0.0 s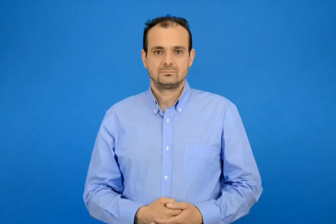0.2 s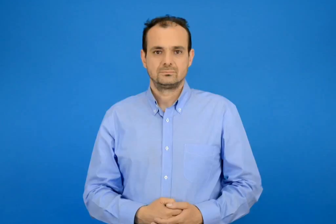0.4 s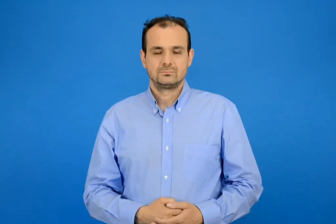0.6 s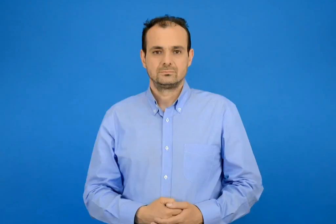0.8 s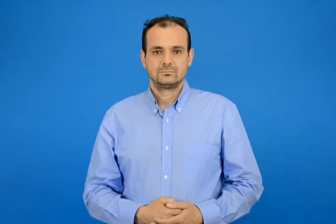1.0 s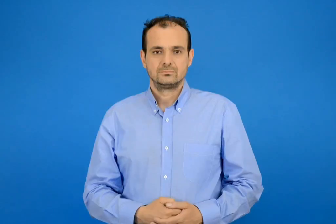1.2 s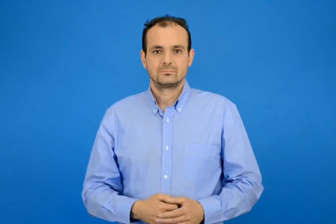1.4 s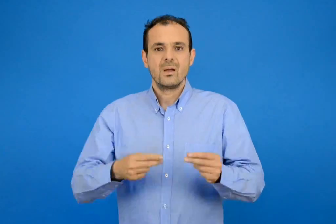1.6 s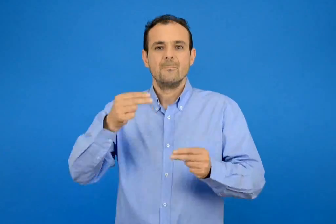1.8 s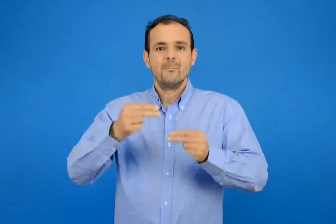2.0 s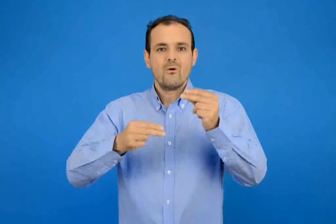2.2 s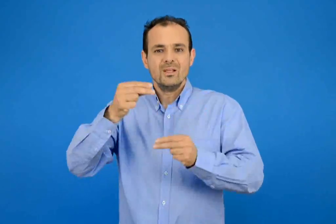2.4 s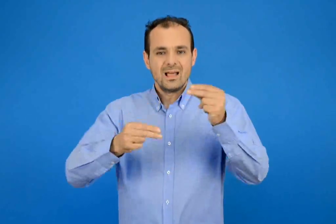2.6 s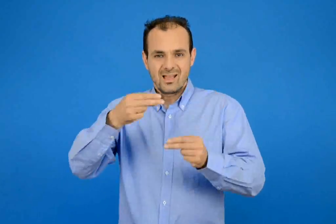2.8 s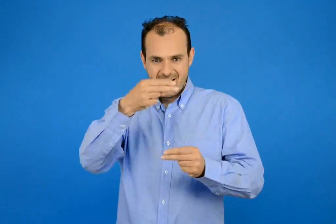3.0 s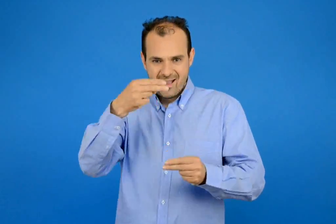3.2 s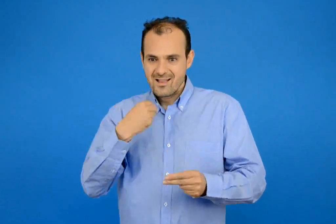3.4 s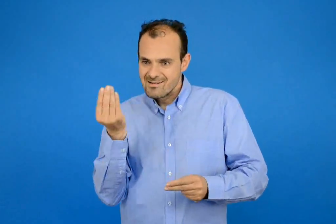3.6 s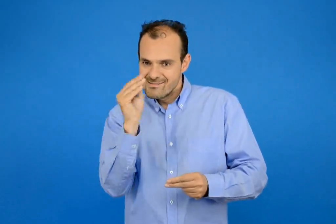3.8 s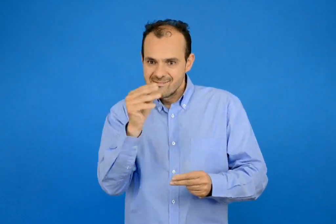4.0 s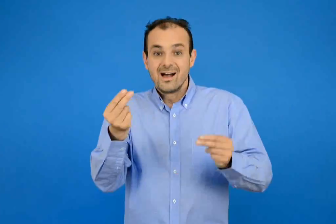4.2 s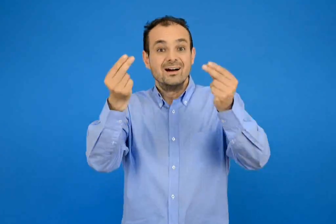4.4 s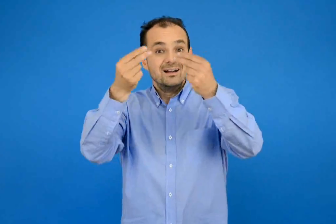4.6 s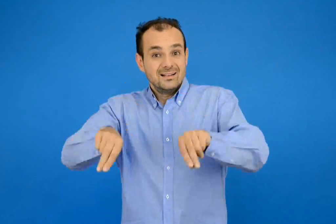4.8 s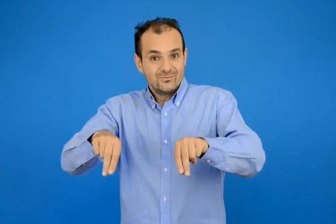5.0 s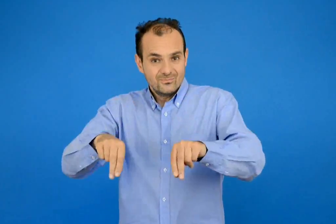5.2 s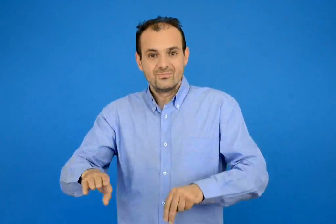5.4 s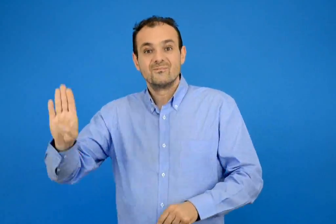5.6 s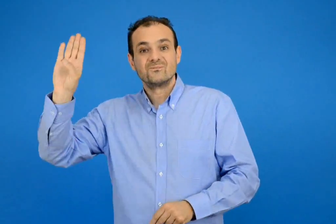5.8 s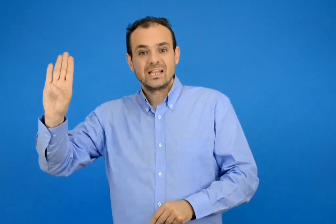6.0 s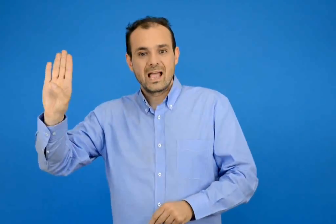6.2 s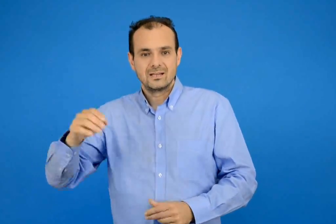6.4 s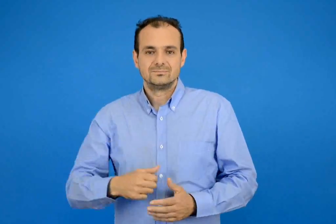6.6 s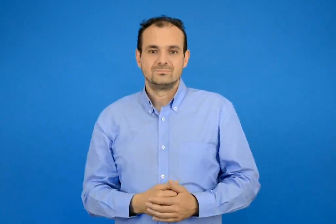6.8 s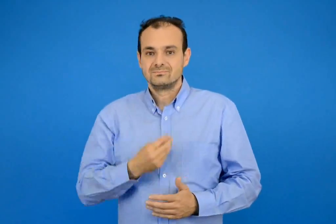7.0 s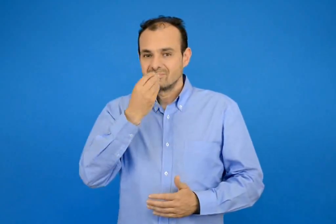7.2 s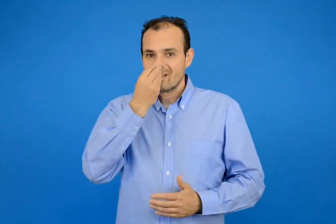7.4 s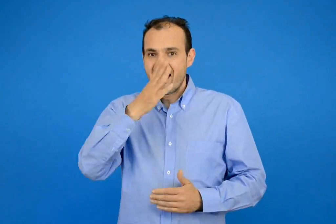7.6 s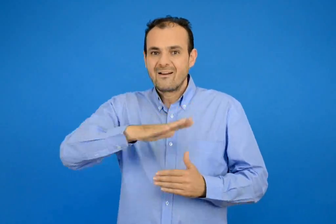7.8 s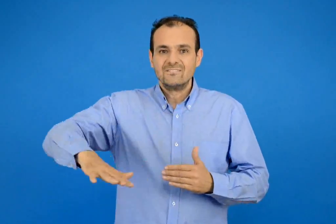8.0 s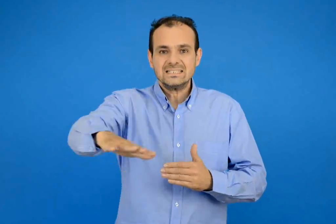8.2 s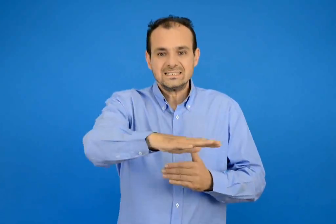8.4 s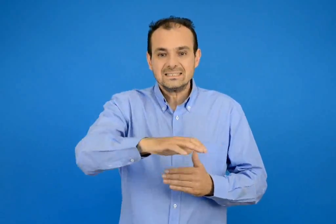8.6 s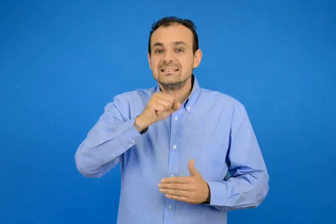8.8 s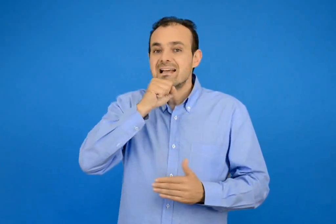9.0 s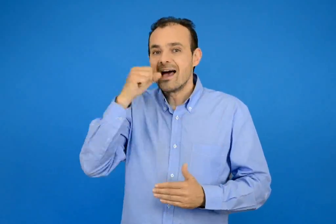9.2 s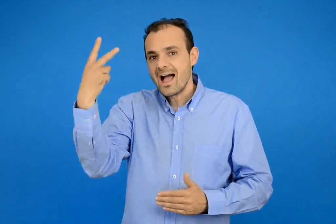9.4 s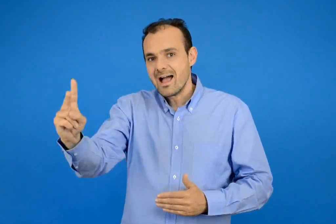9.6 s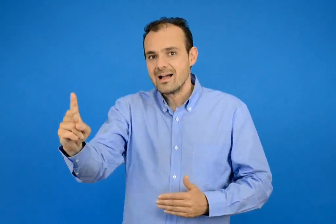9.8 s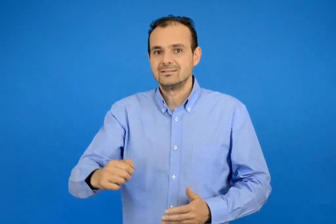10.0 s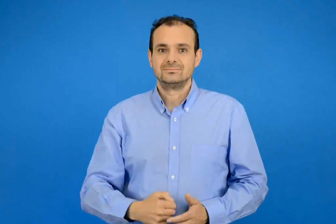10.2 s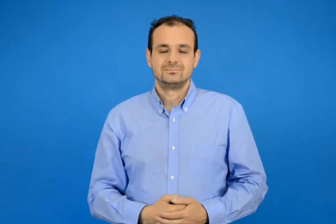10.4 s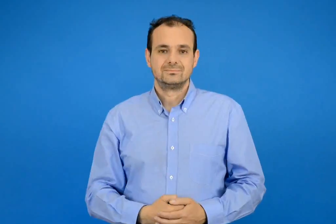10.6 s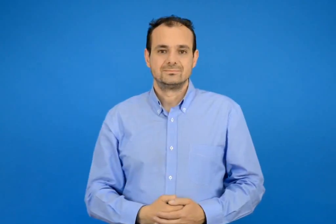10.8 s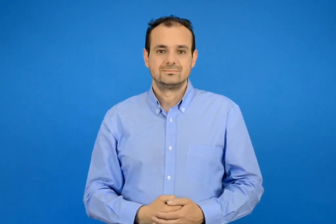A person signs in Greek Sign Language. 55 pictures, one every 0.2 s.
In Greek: λύνω σύνθετα προβλήματα β στην αυλή της γιαγιάς
